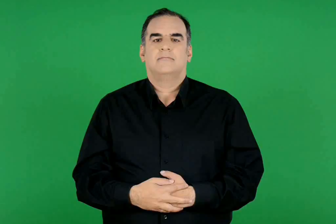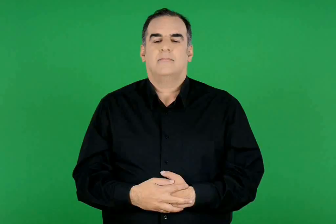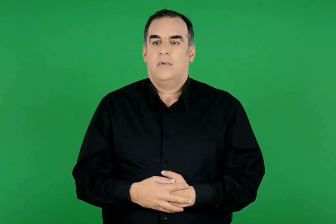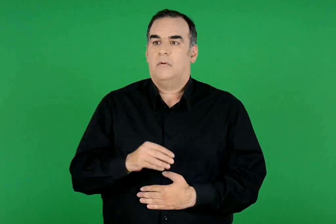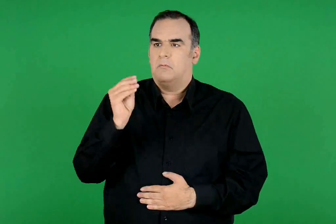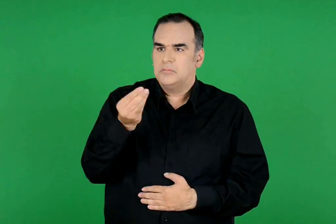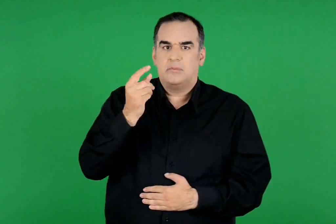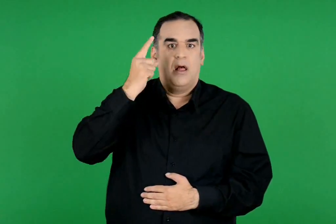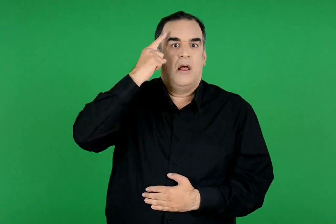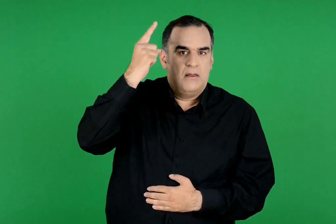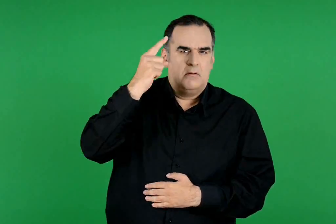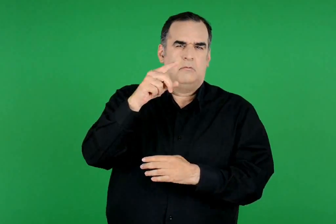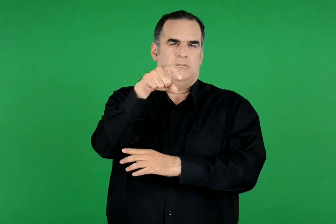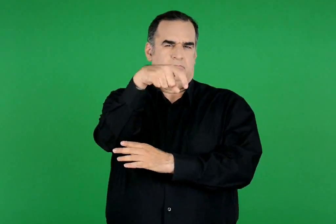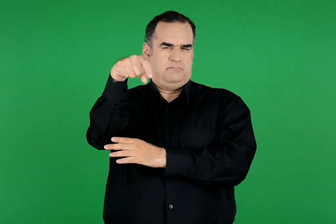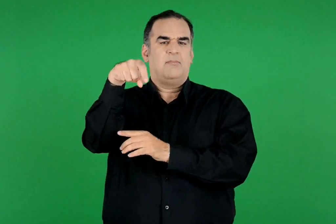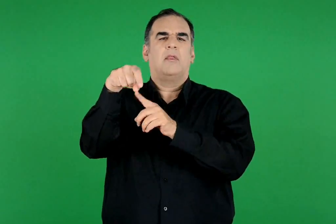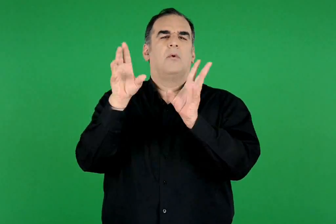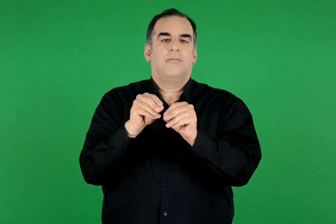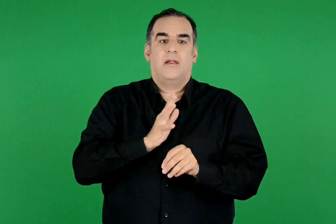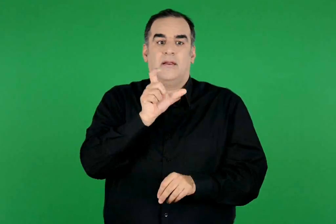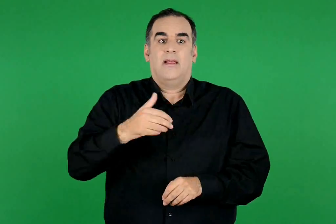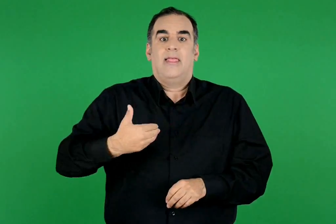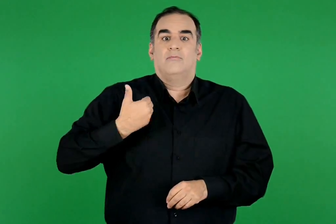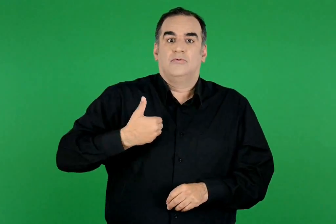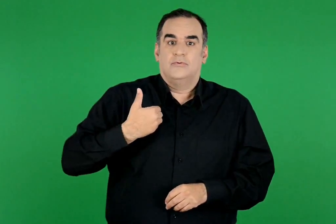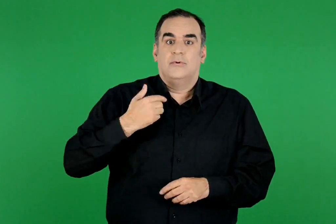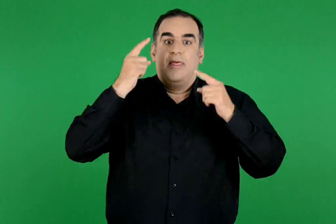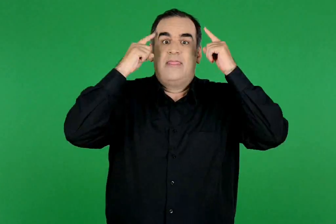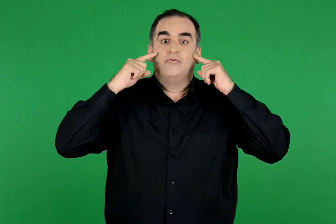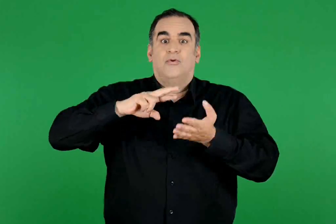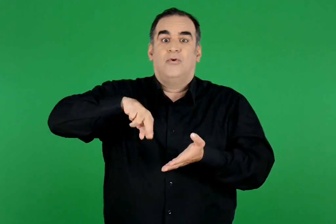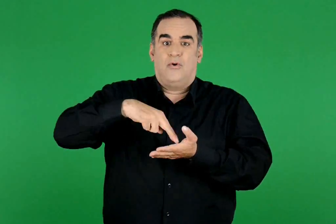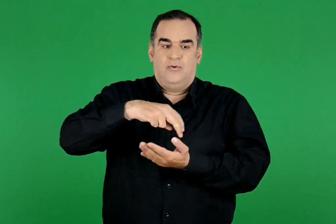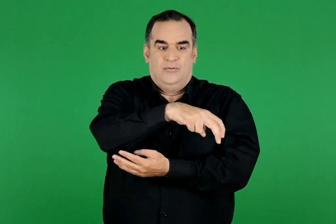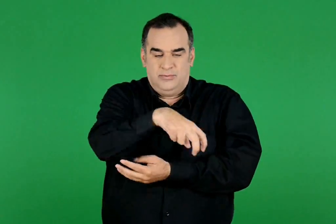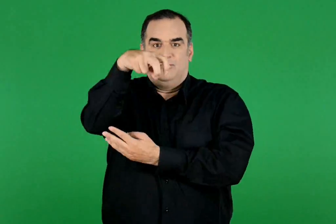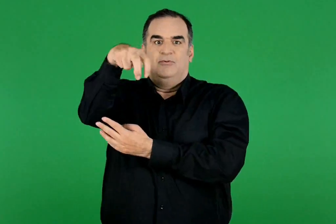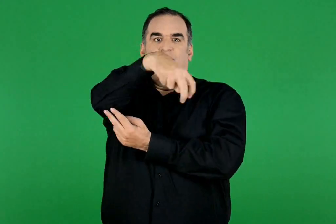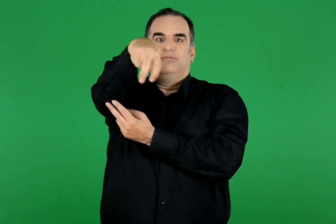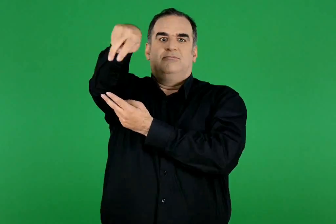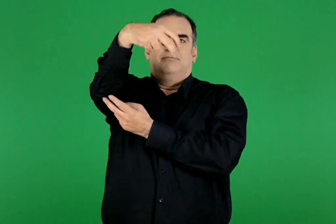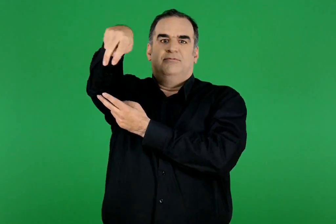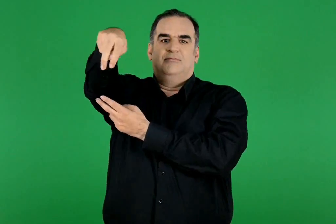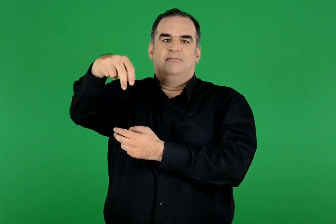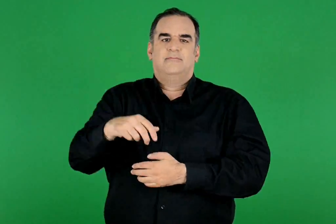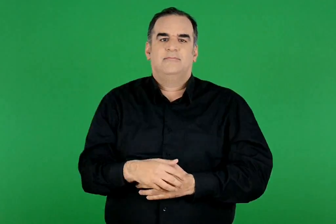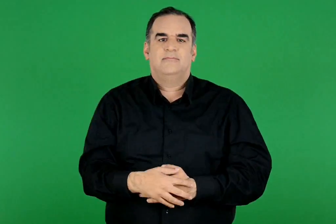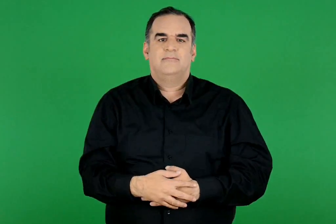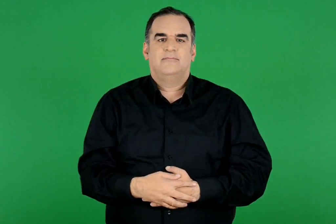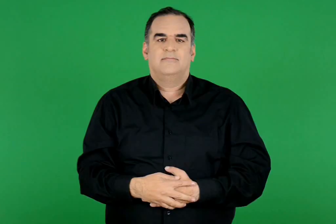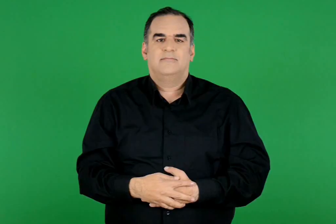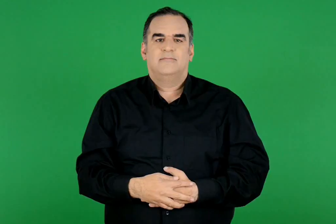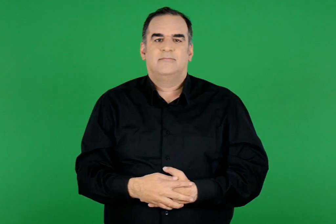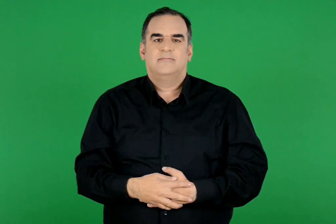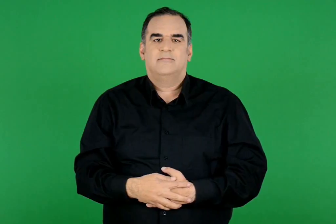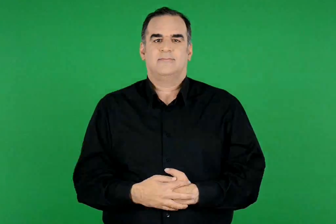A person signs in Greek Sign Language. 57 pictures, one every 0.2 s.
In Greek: ένα είδος γερανού που χρησιμοποιούσαν οι ηθοποιοί για να εμφανίζονται ξαφνικά από ψηλά στη σκηνή , όταν έπαιζαν τους θεούς
